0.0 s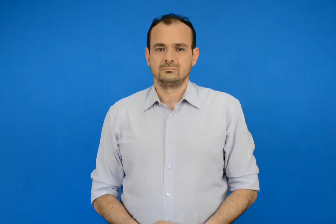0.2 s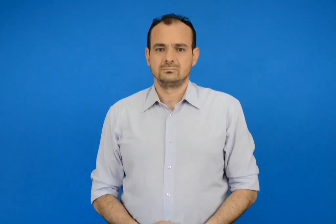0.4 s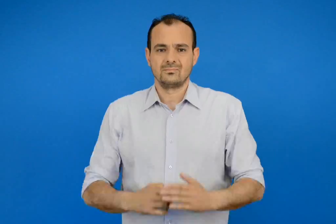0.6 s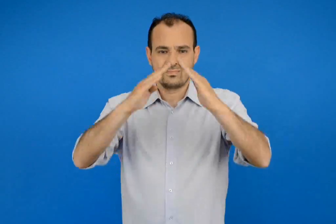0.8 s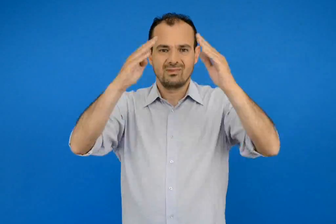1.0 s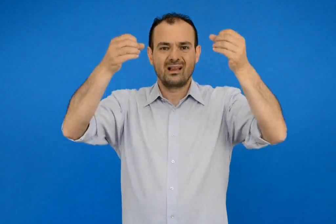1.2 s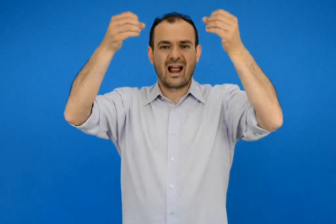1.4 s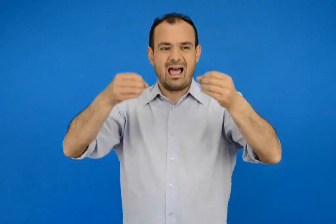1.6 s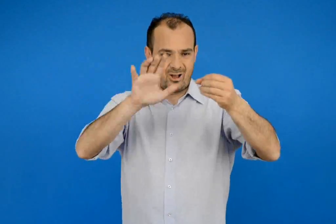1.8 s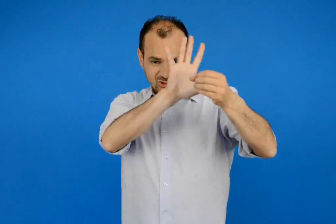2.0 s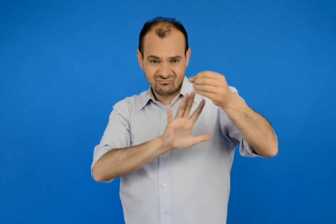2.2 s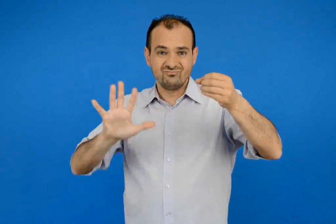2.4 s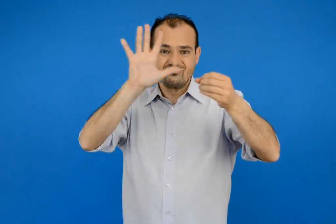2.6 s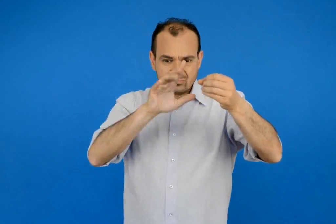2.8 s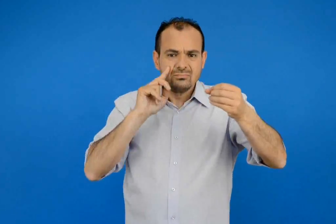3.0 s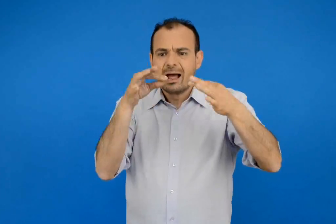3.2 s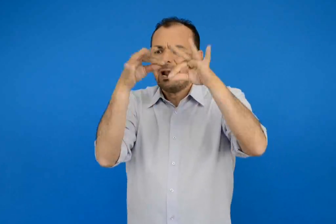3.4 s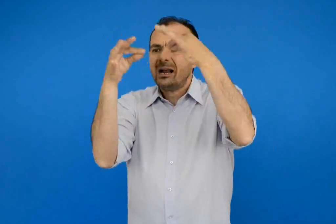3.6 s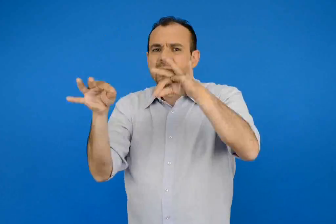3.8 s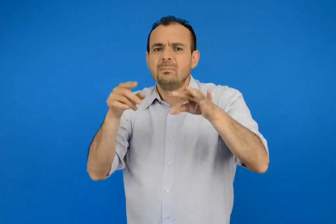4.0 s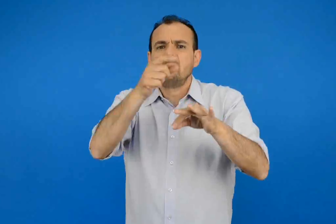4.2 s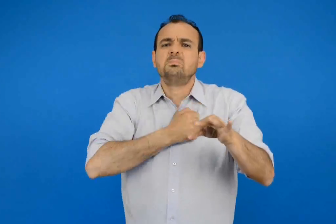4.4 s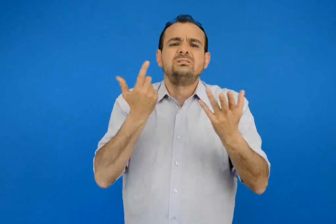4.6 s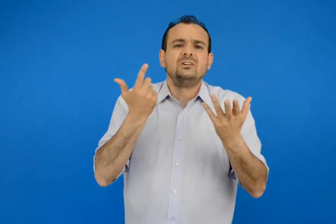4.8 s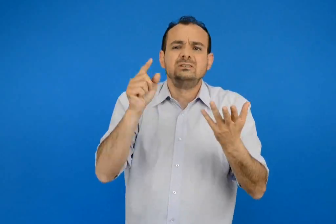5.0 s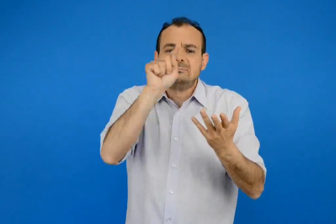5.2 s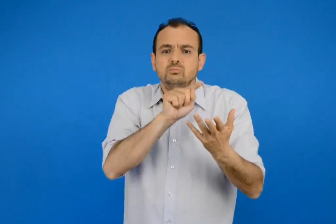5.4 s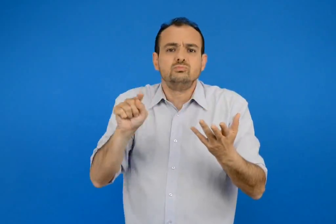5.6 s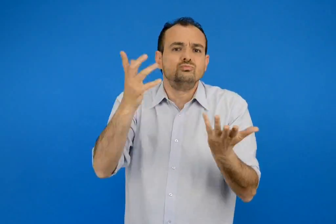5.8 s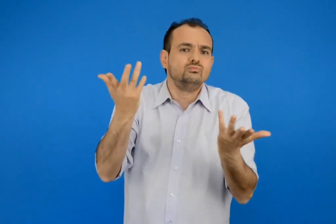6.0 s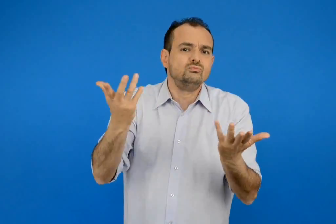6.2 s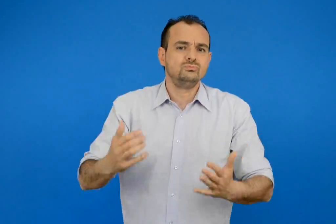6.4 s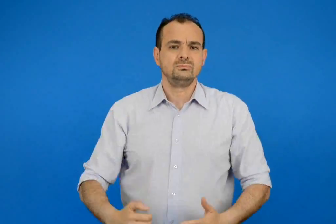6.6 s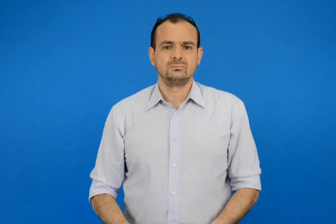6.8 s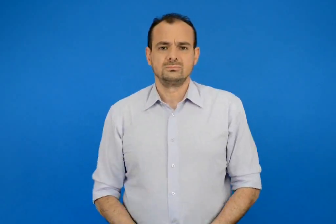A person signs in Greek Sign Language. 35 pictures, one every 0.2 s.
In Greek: ποια μέρη του ναού νομίζεις ότι λείπουν σήμερα ;
